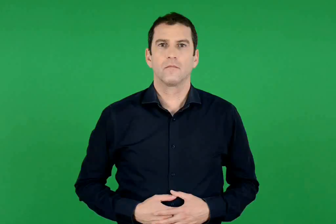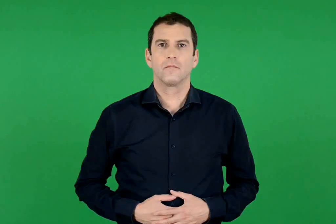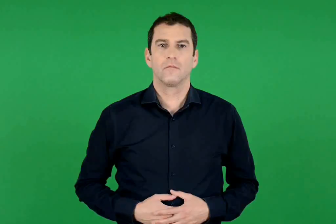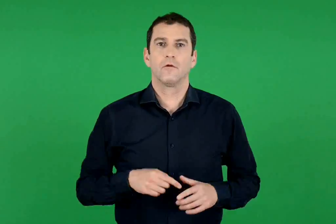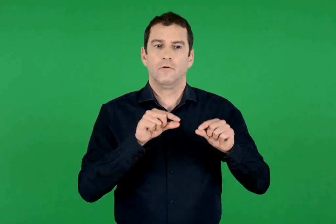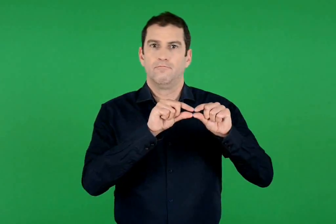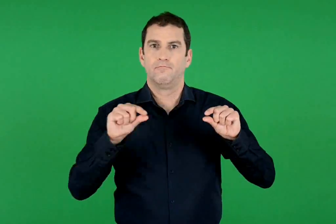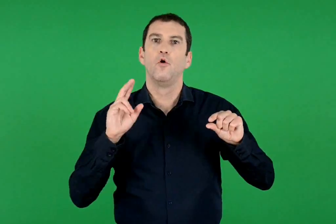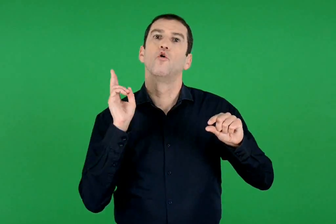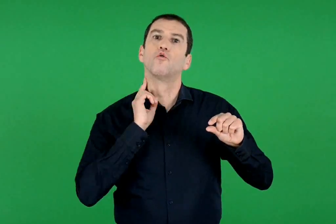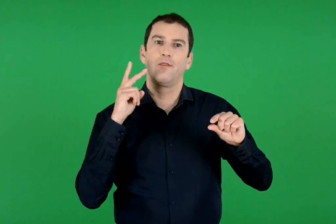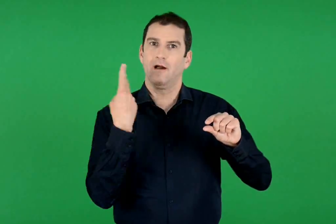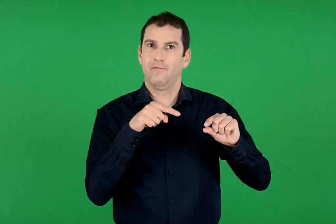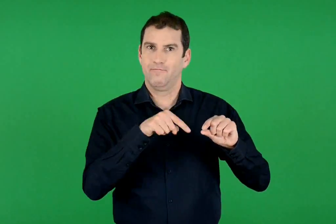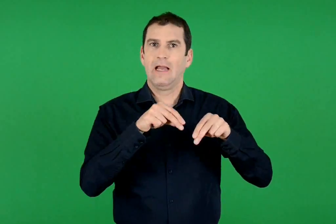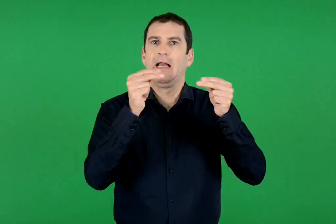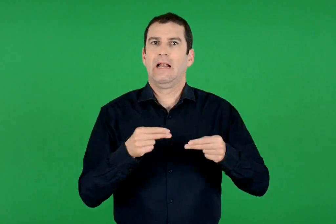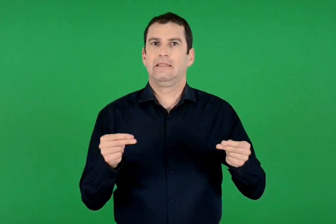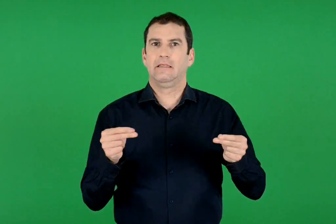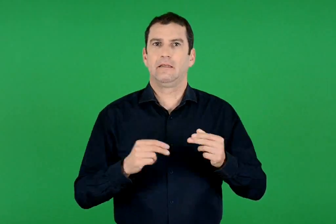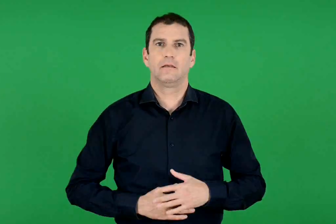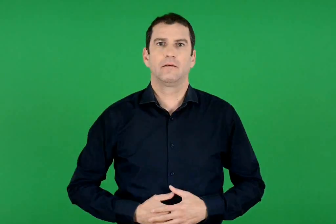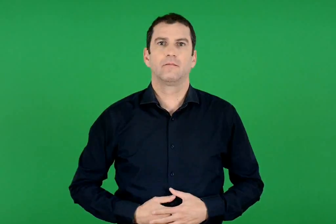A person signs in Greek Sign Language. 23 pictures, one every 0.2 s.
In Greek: η λύση του κώδικα:
